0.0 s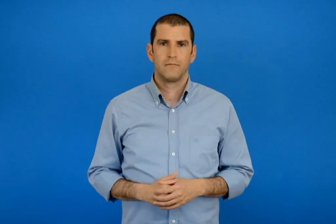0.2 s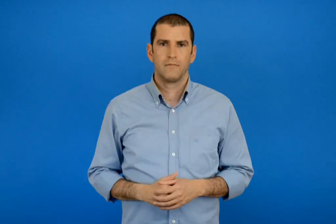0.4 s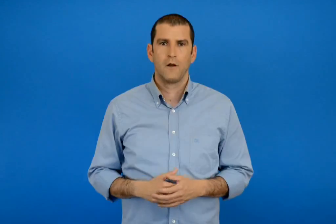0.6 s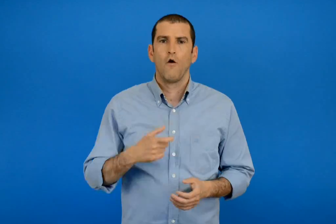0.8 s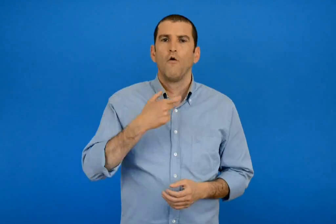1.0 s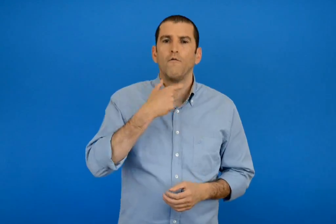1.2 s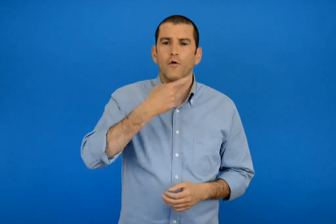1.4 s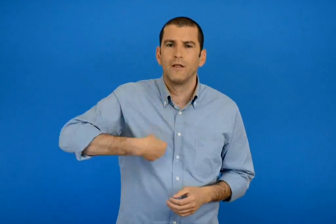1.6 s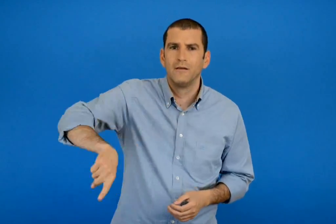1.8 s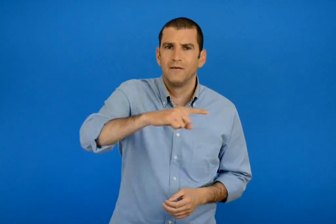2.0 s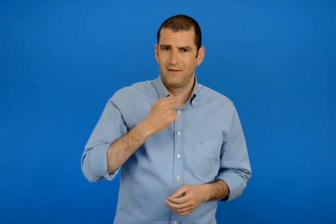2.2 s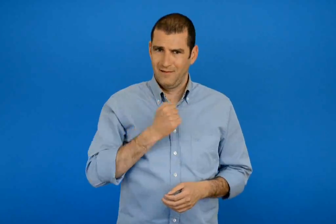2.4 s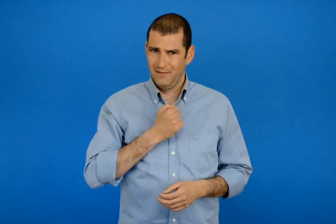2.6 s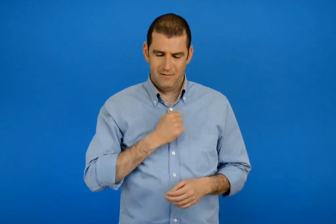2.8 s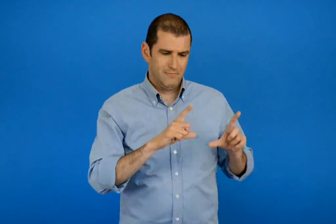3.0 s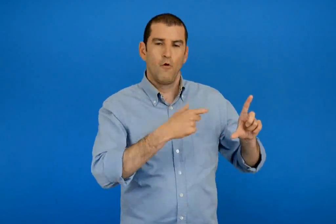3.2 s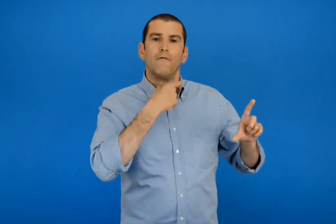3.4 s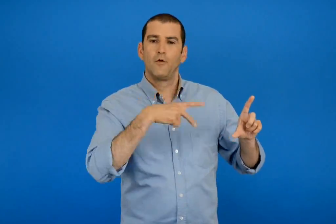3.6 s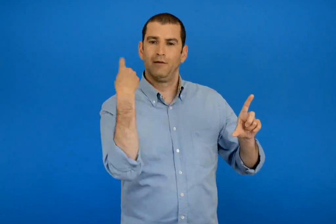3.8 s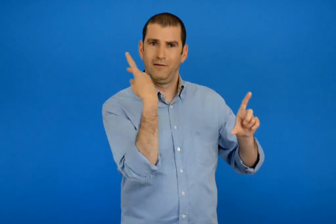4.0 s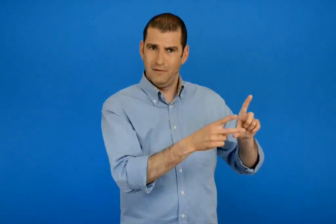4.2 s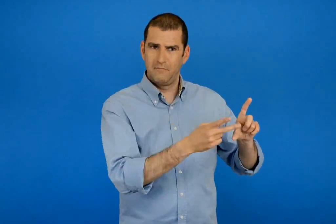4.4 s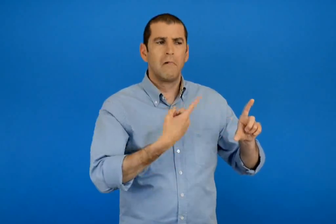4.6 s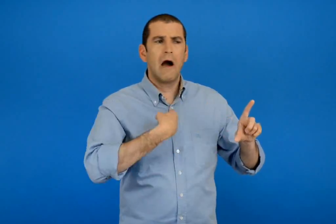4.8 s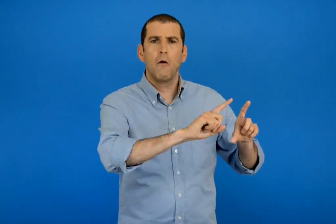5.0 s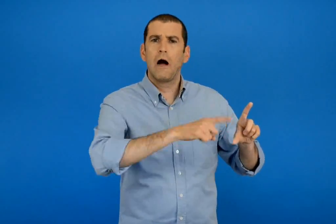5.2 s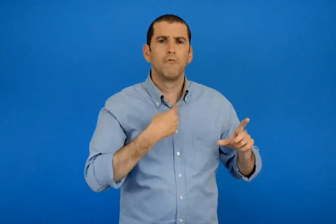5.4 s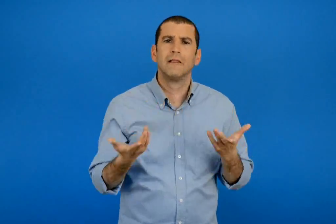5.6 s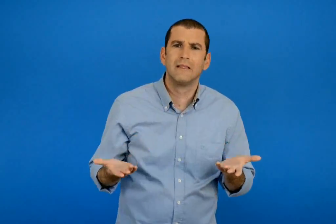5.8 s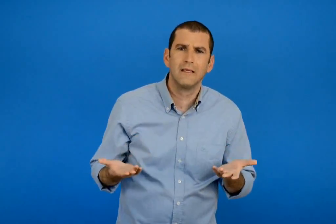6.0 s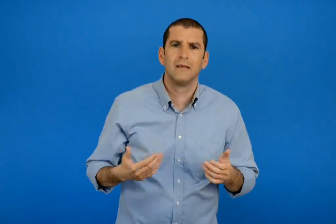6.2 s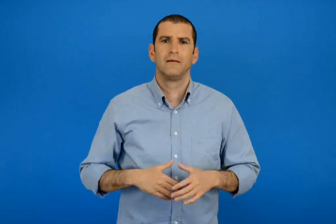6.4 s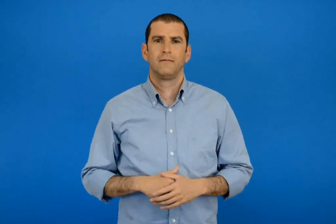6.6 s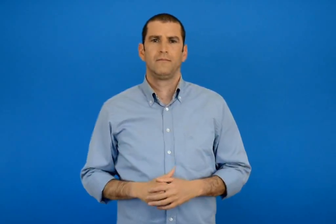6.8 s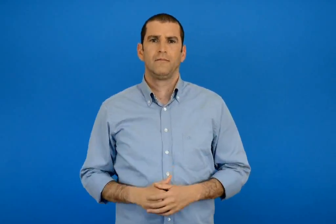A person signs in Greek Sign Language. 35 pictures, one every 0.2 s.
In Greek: σε τι μπορεί να διαφέρουν οι φωνές μας από τις δίκες τους ;
